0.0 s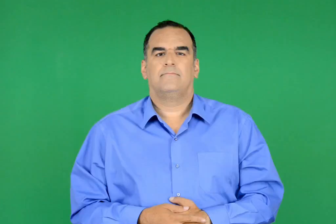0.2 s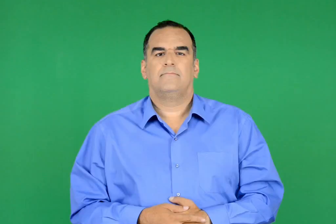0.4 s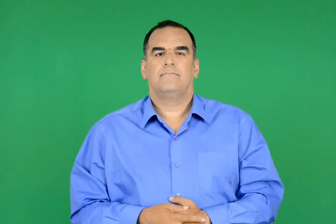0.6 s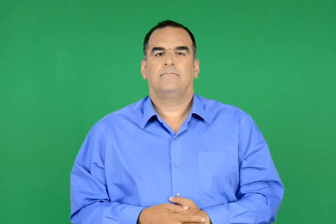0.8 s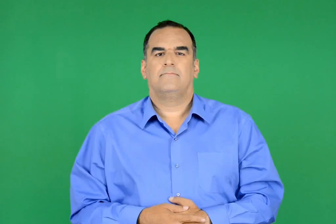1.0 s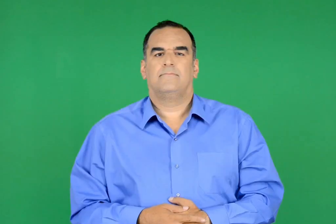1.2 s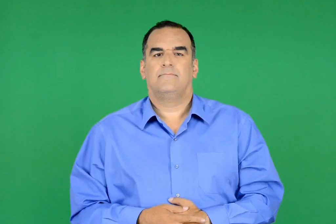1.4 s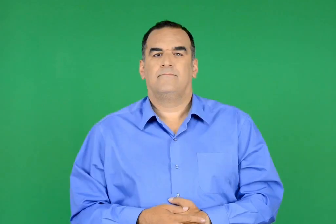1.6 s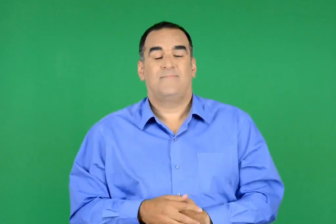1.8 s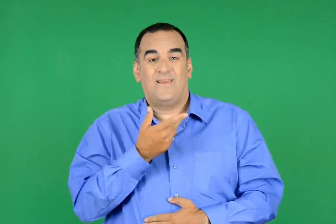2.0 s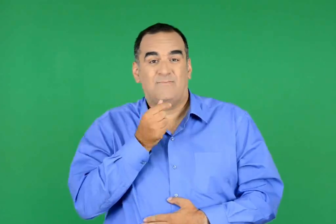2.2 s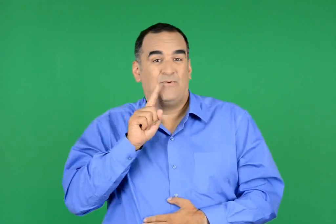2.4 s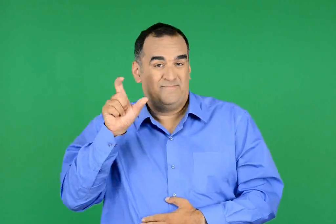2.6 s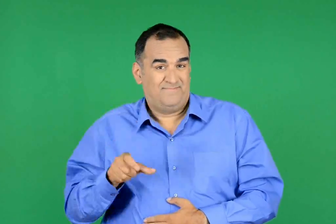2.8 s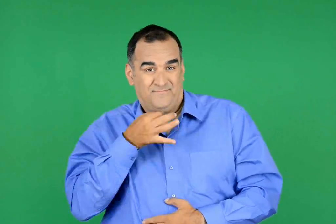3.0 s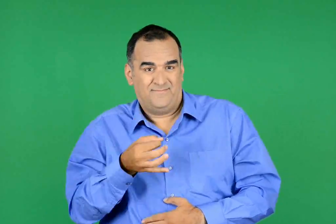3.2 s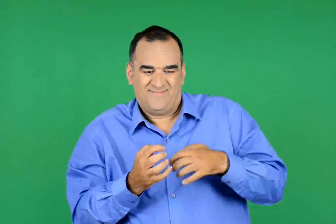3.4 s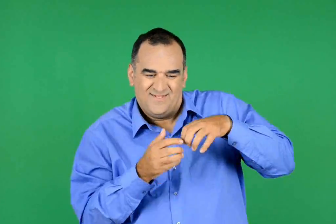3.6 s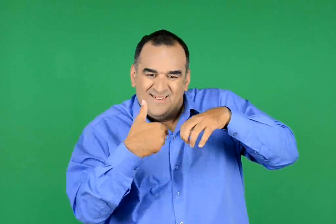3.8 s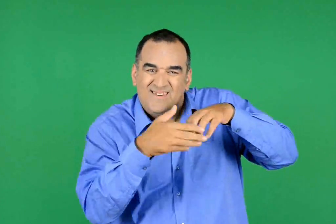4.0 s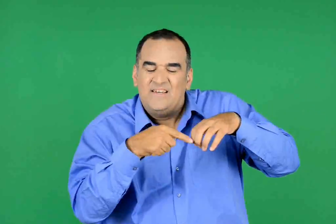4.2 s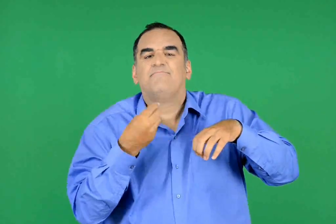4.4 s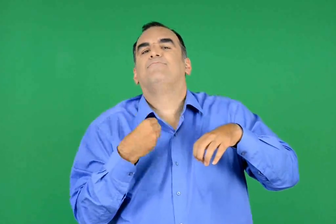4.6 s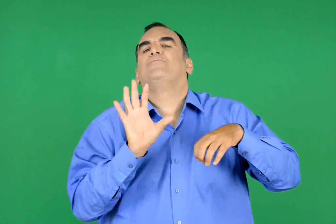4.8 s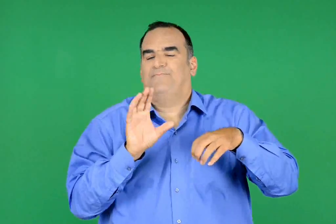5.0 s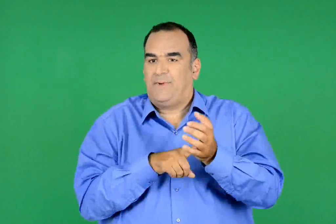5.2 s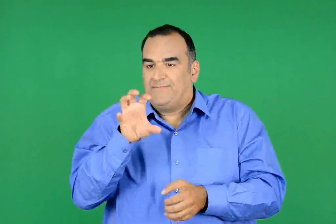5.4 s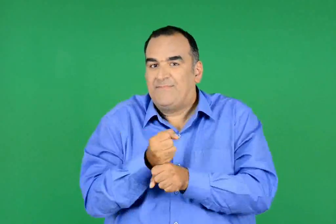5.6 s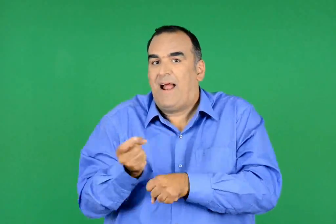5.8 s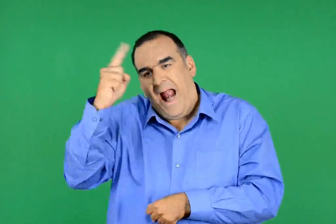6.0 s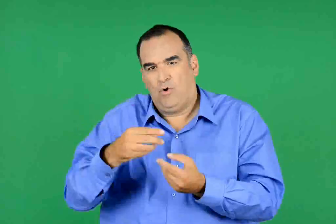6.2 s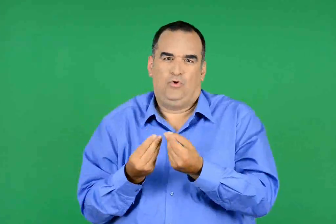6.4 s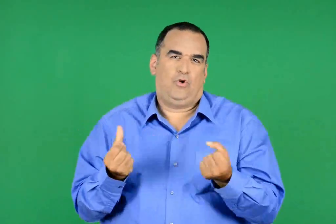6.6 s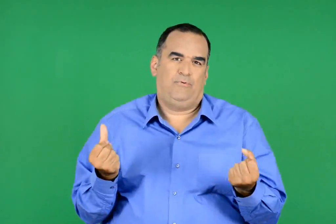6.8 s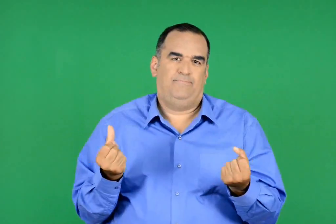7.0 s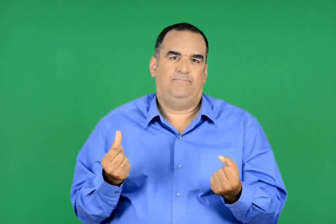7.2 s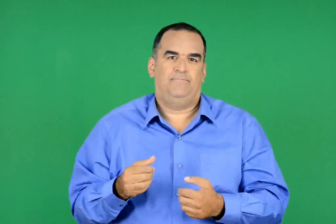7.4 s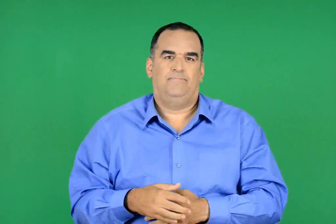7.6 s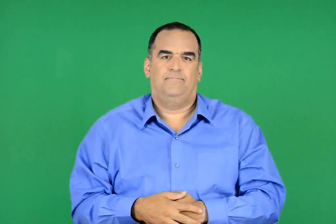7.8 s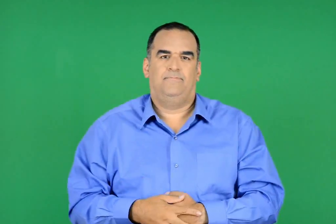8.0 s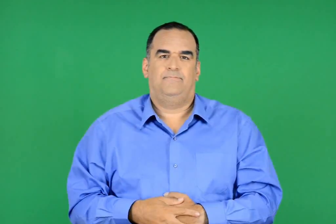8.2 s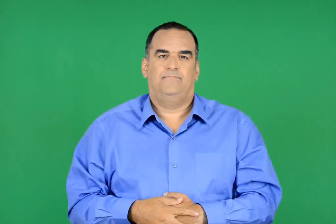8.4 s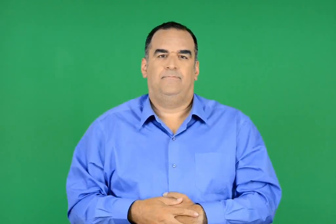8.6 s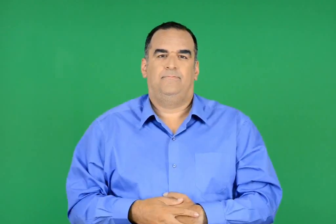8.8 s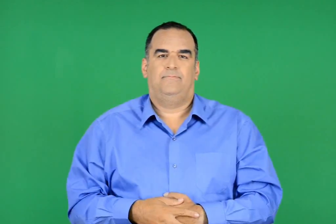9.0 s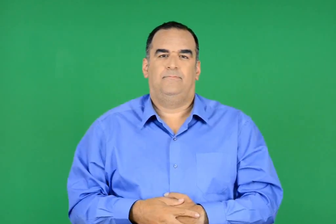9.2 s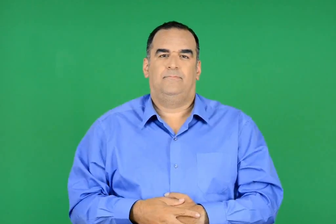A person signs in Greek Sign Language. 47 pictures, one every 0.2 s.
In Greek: δεν είναι δουλειά αυτή , είπε η ασπρούλα , πάµε να ρωτήσουμε. να µάθουµε για κανένα άλλο γιατρικό
